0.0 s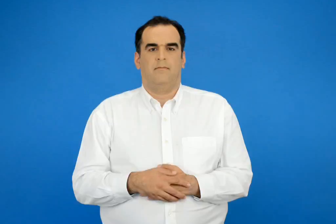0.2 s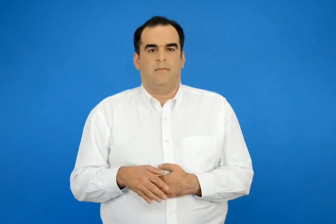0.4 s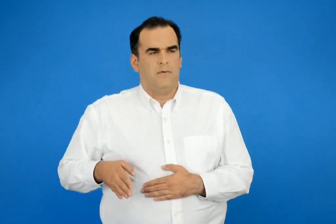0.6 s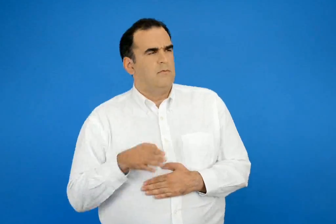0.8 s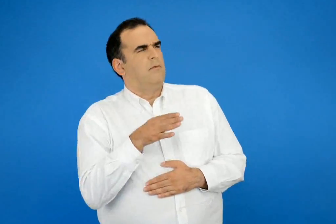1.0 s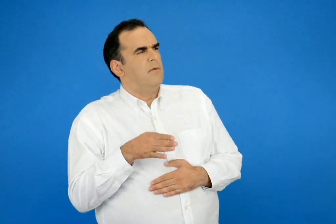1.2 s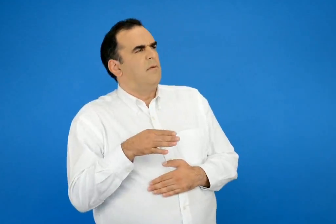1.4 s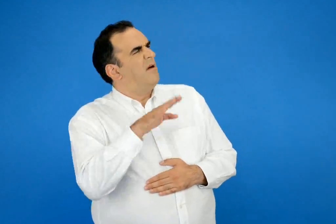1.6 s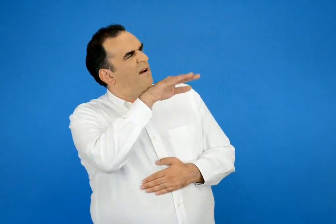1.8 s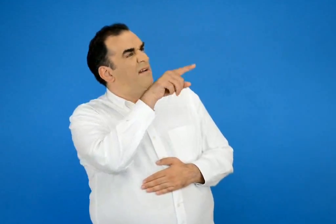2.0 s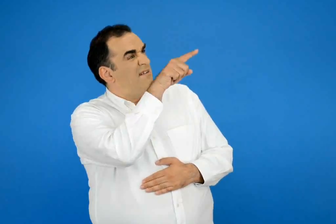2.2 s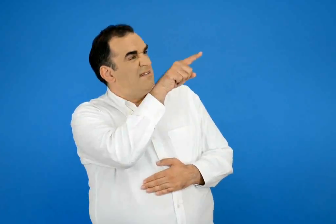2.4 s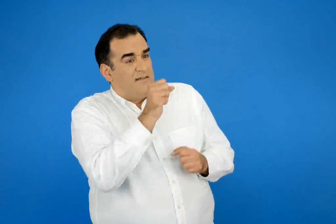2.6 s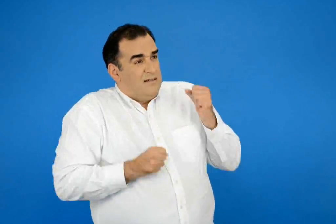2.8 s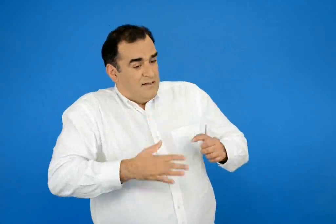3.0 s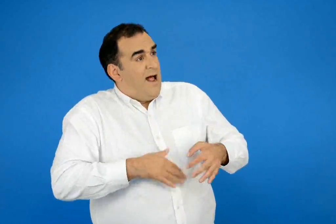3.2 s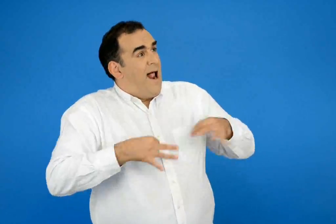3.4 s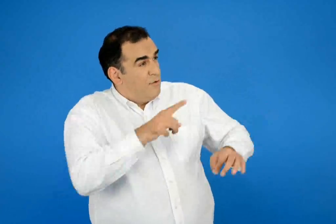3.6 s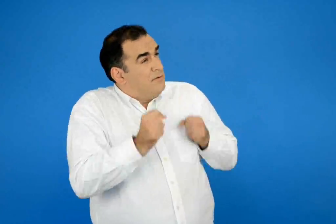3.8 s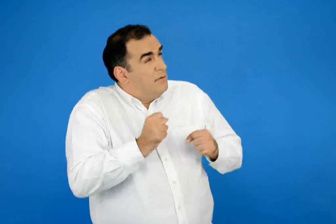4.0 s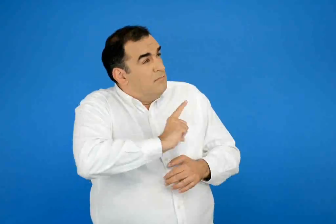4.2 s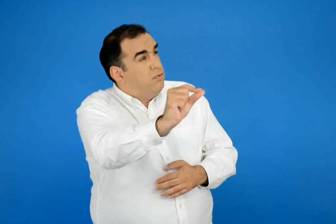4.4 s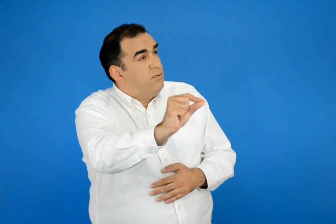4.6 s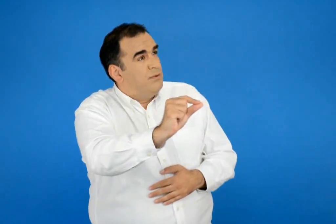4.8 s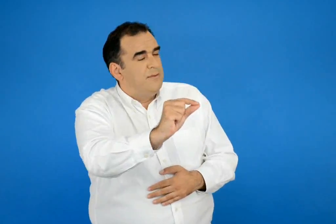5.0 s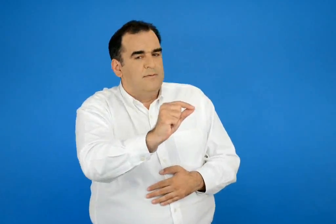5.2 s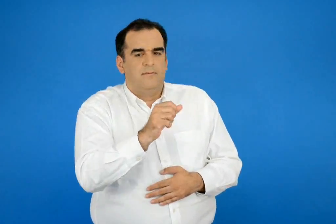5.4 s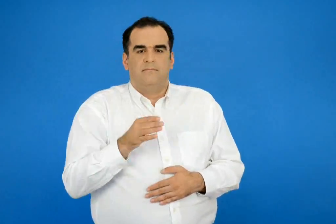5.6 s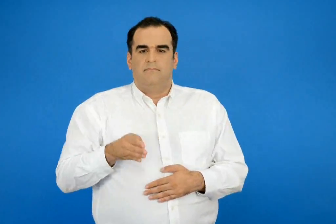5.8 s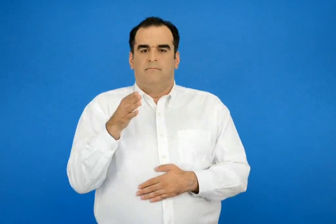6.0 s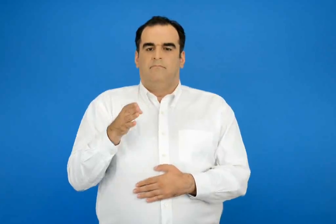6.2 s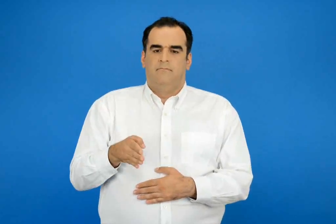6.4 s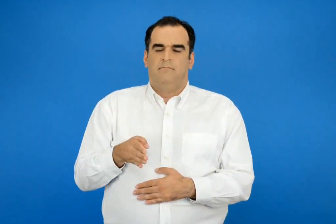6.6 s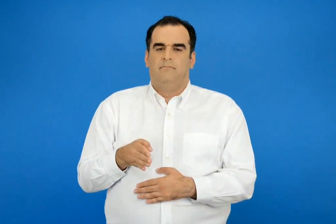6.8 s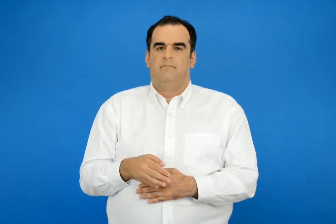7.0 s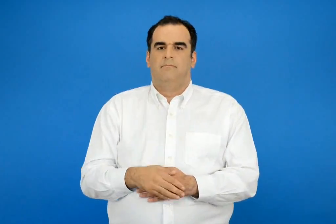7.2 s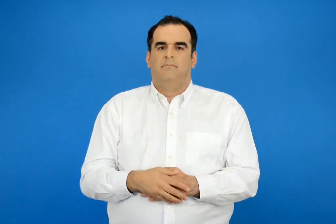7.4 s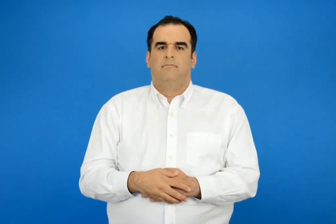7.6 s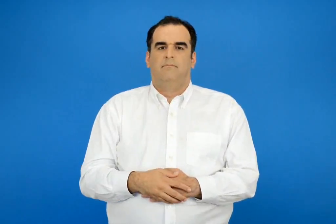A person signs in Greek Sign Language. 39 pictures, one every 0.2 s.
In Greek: εσύ τρέχεις με άδειο στομάχι ;
